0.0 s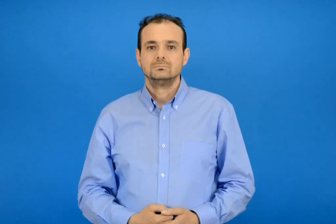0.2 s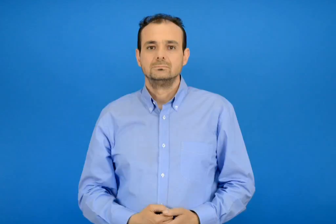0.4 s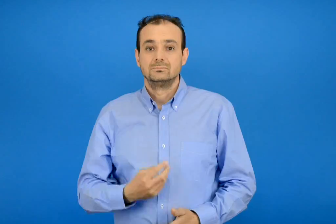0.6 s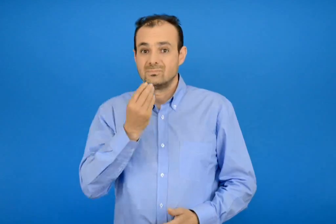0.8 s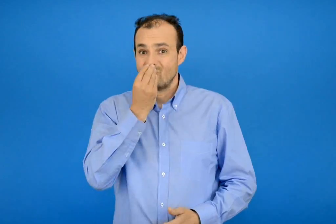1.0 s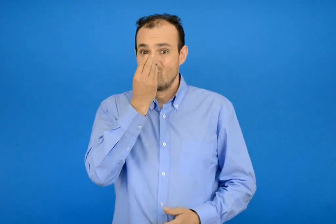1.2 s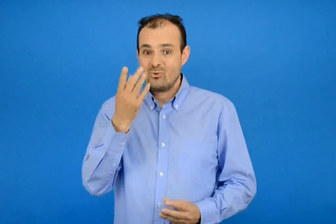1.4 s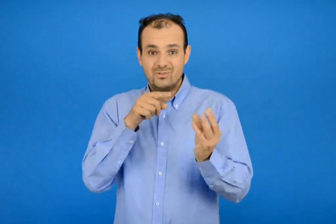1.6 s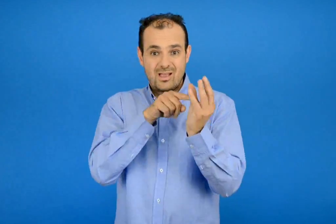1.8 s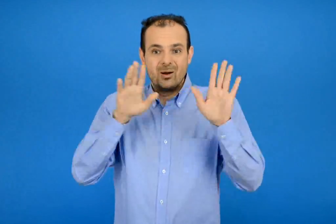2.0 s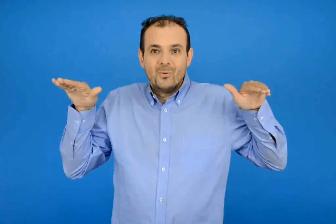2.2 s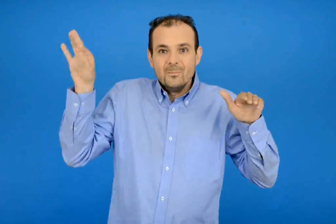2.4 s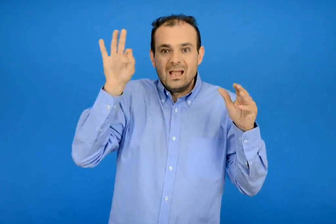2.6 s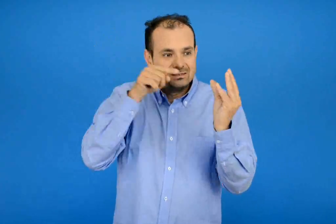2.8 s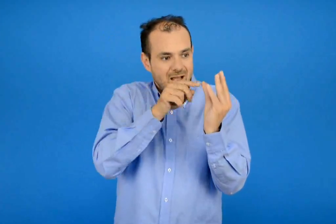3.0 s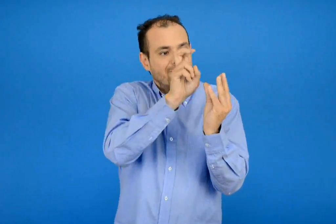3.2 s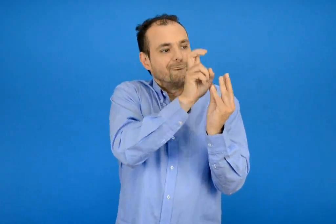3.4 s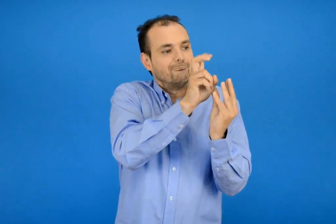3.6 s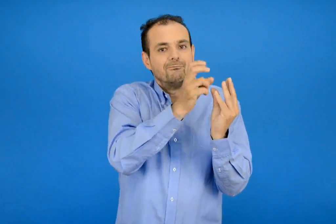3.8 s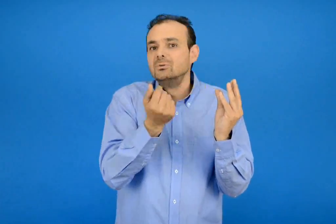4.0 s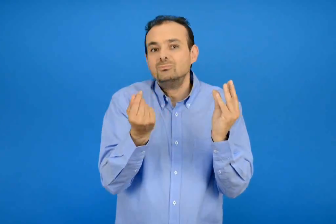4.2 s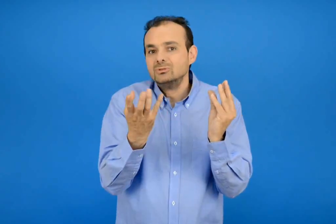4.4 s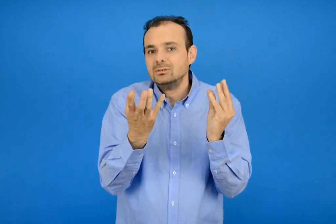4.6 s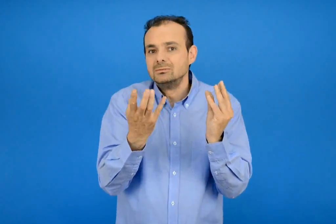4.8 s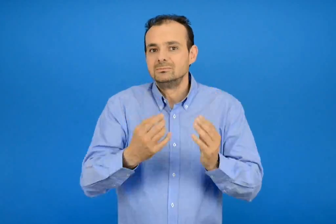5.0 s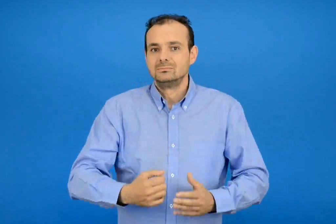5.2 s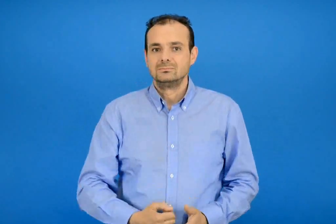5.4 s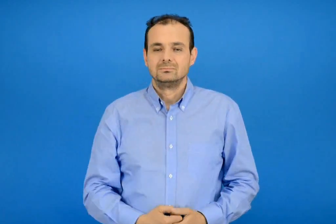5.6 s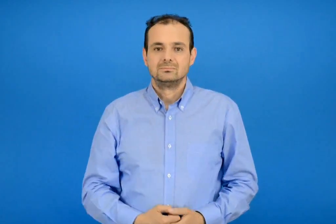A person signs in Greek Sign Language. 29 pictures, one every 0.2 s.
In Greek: πόσες μέλισσες έμειναν επάνω στο λουλούδι ;
